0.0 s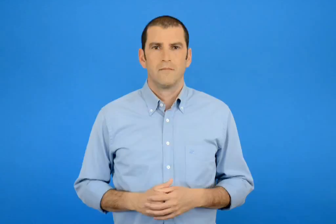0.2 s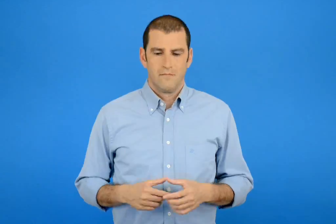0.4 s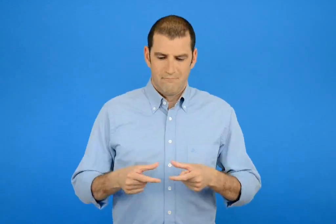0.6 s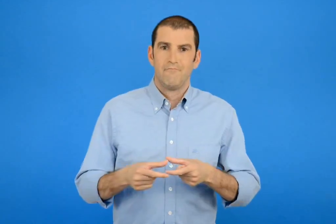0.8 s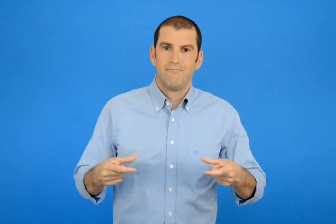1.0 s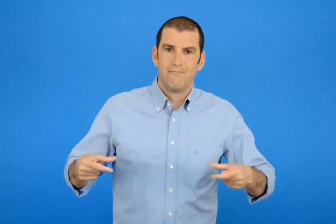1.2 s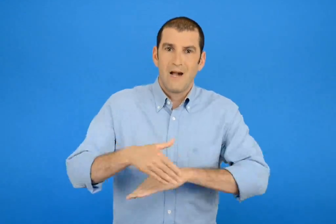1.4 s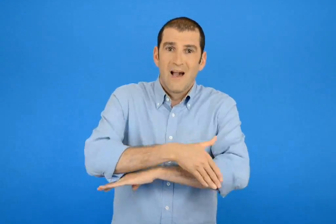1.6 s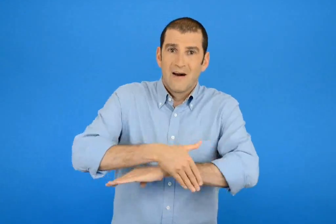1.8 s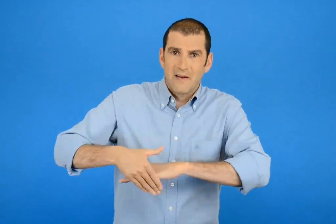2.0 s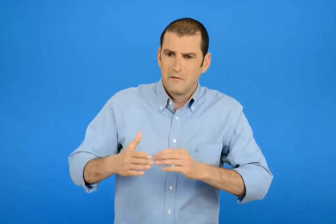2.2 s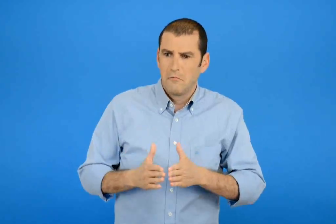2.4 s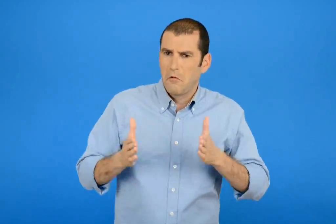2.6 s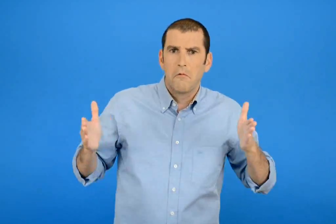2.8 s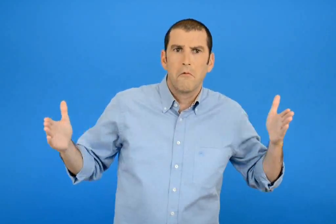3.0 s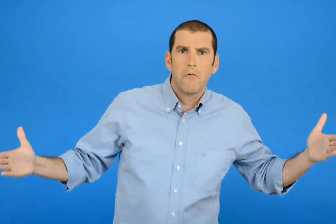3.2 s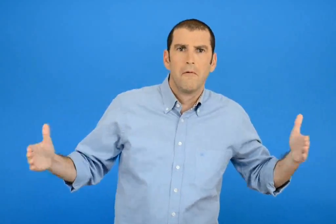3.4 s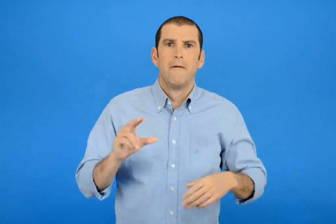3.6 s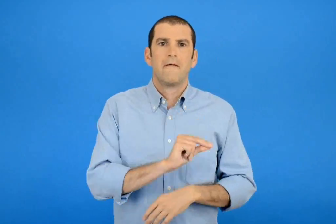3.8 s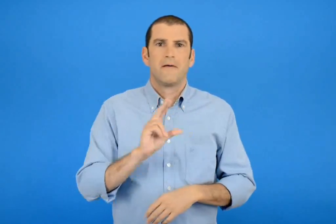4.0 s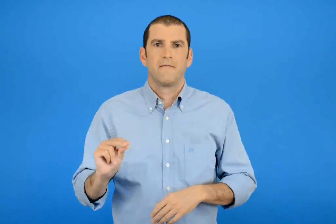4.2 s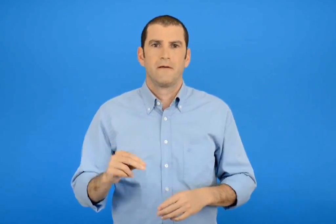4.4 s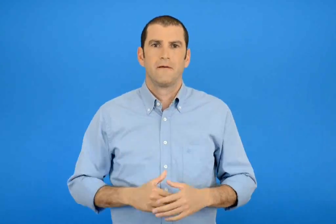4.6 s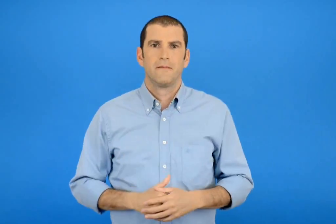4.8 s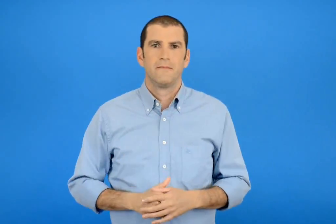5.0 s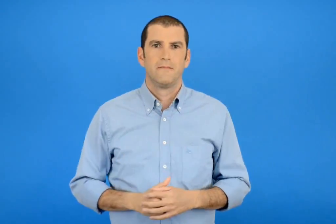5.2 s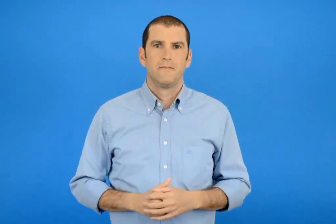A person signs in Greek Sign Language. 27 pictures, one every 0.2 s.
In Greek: μοιάζει με τεράστιο χάρακα
